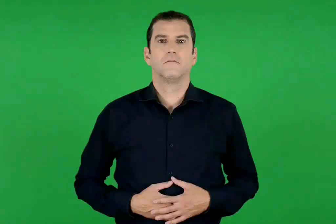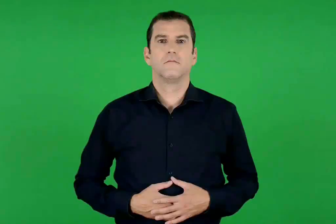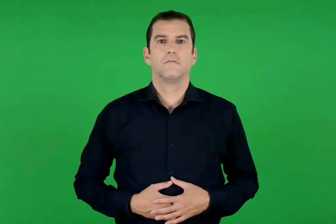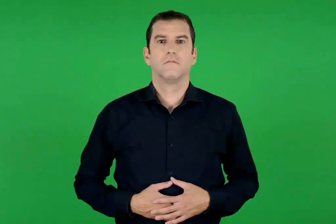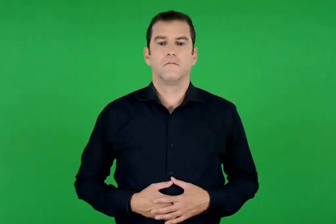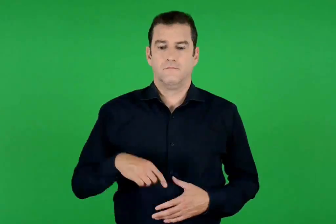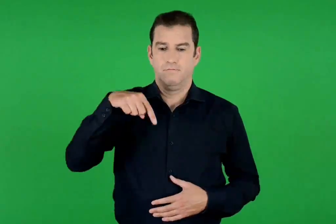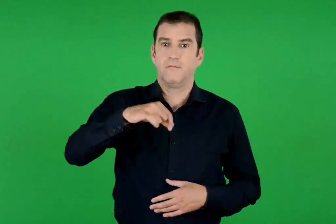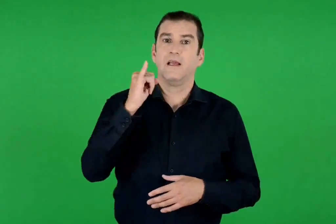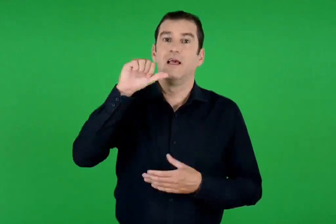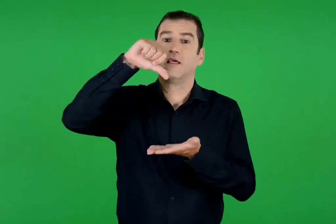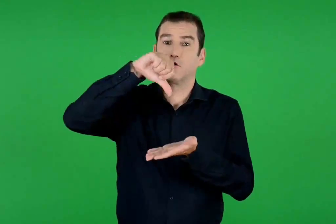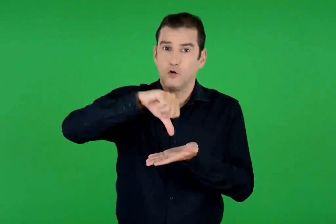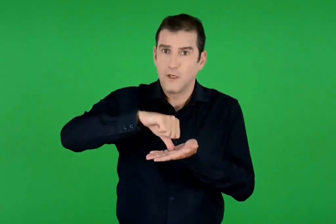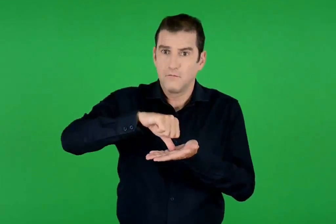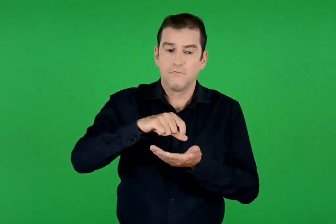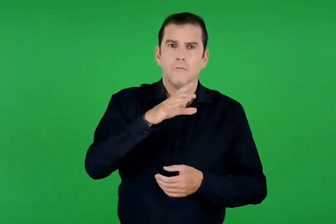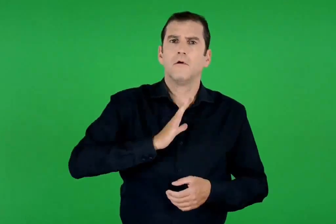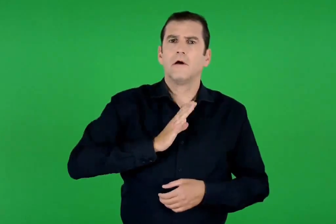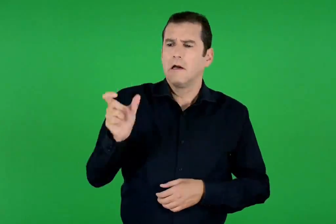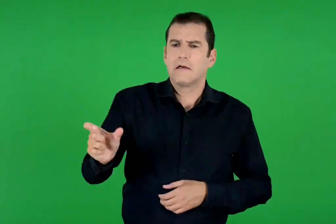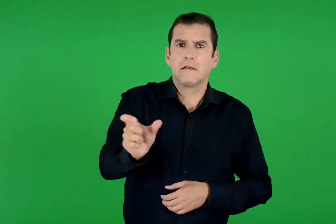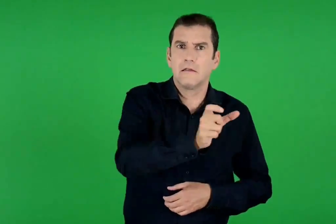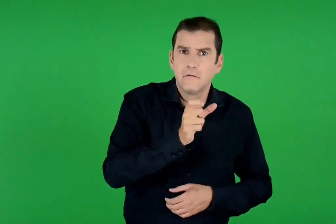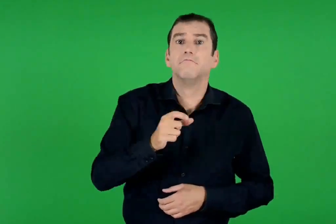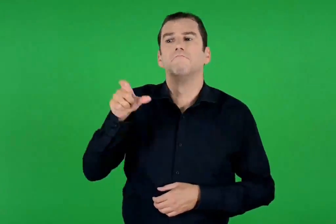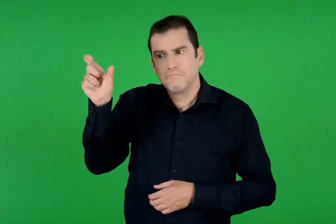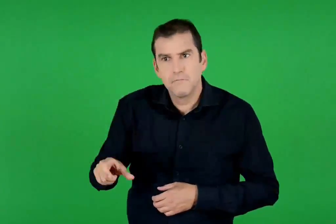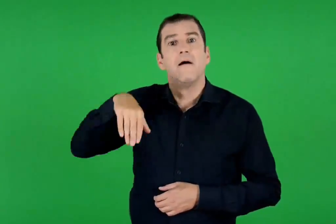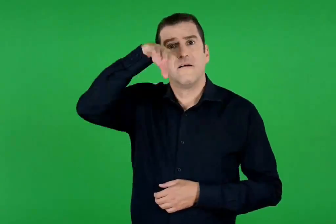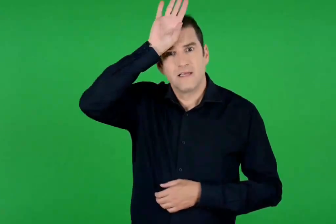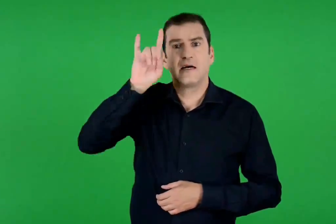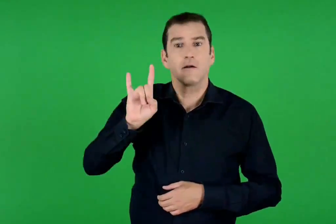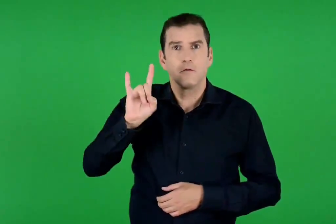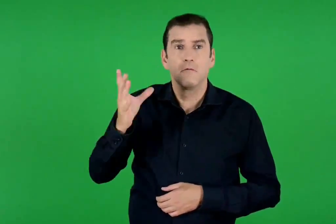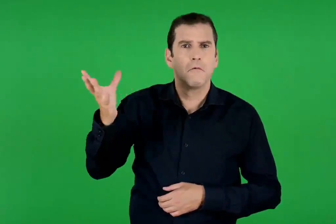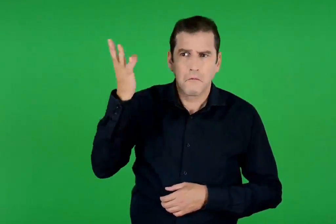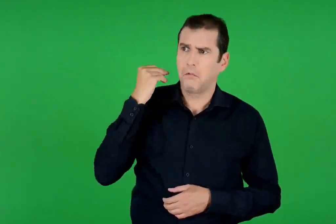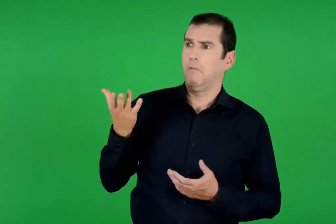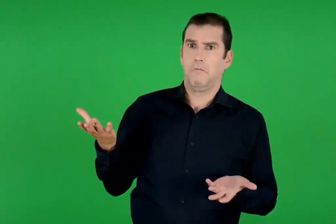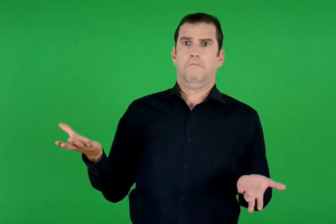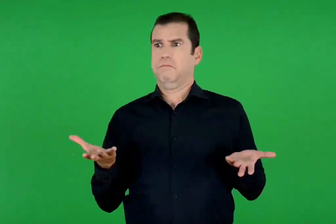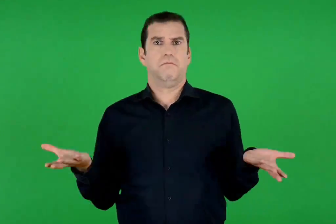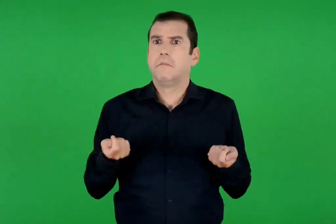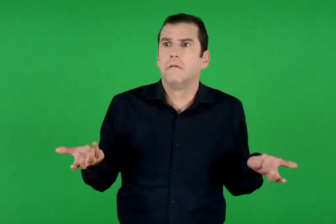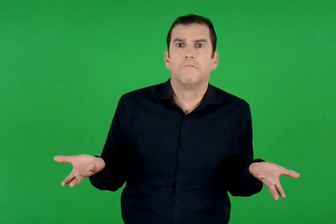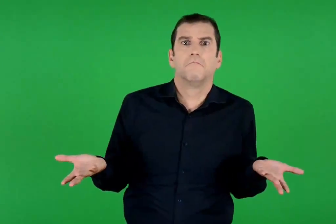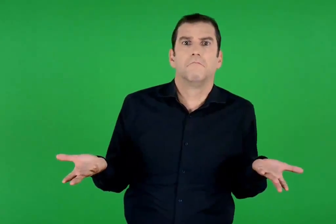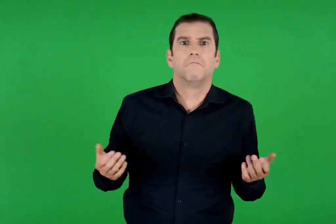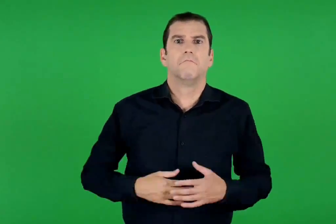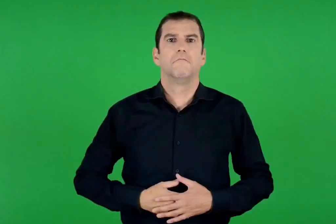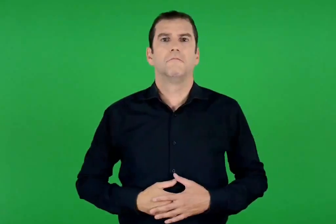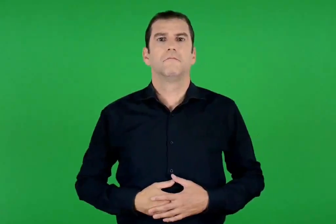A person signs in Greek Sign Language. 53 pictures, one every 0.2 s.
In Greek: όταν έμαθε το νέο ο ηρώδης , ταράχτηκε , και μαζί του όλοι οι κάτοικοι των ιεροσολύμων
